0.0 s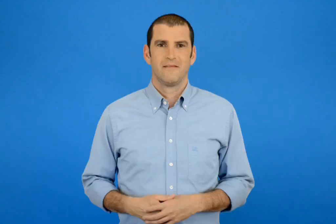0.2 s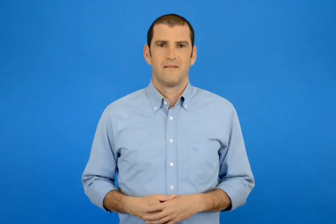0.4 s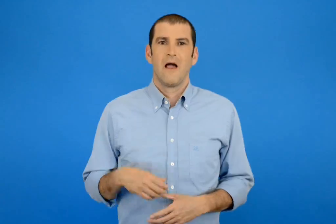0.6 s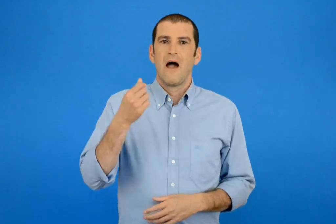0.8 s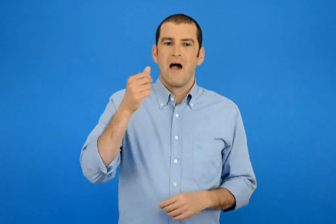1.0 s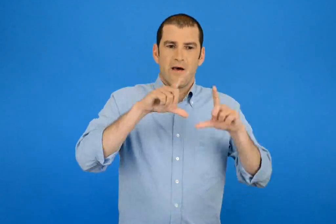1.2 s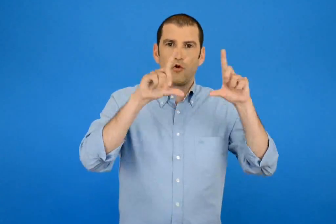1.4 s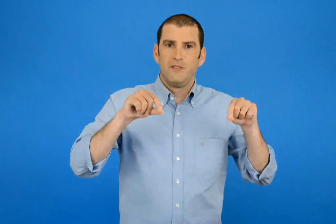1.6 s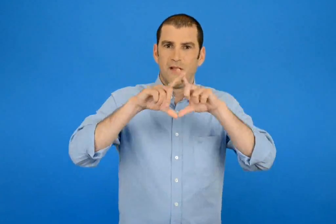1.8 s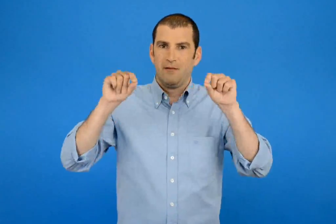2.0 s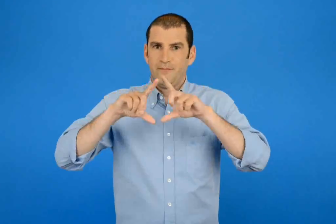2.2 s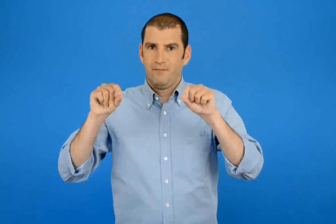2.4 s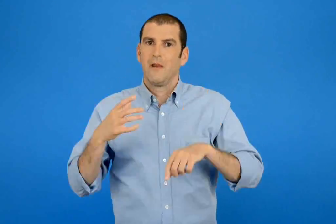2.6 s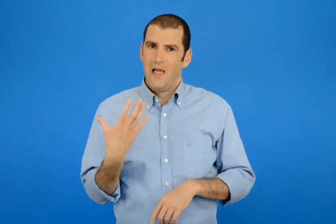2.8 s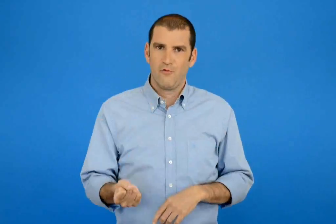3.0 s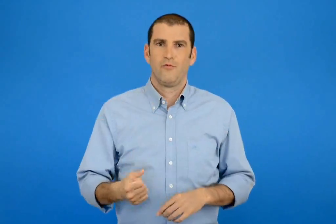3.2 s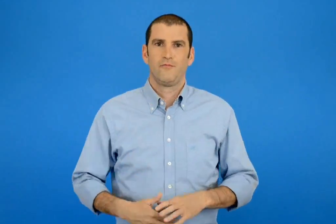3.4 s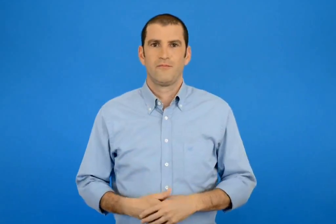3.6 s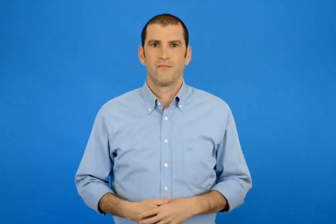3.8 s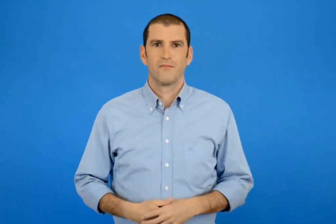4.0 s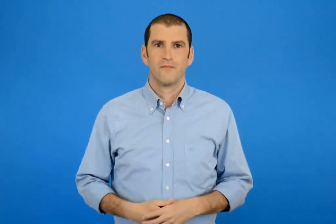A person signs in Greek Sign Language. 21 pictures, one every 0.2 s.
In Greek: έχω χαρτονομίσματα των
